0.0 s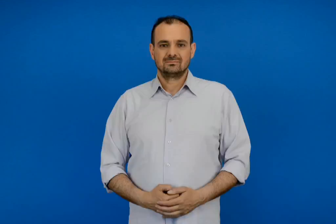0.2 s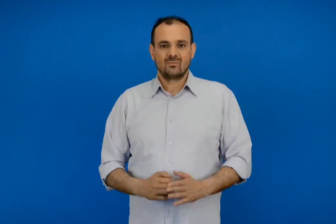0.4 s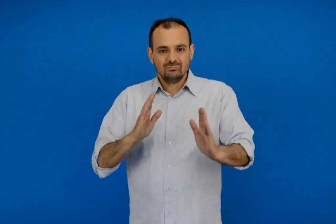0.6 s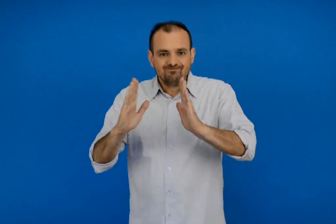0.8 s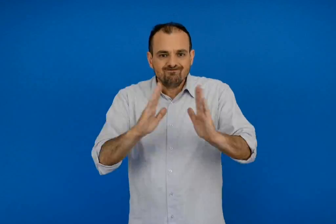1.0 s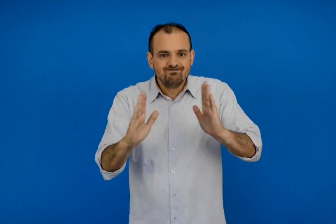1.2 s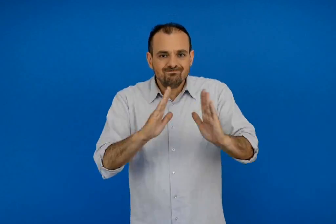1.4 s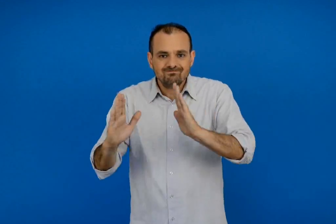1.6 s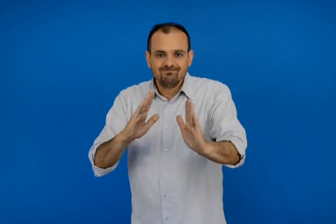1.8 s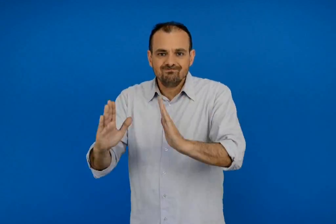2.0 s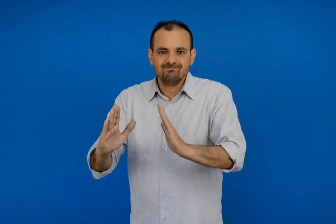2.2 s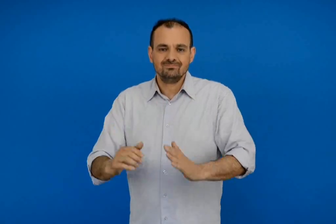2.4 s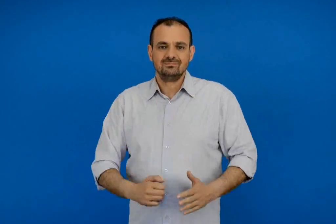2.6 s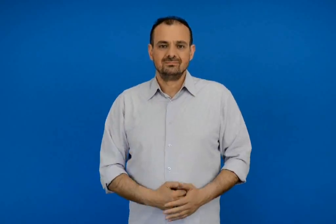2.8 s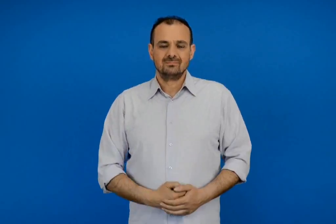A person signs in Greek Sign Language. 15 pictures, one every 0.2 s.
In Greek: περιποιημένη
